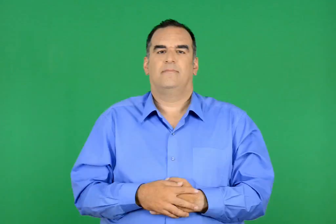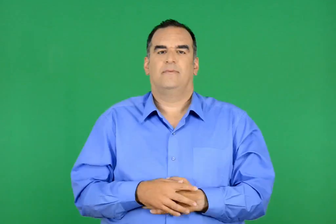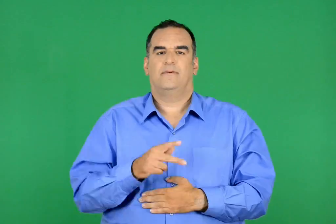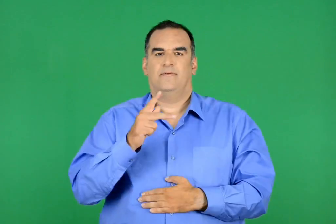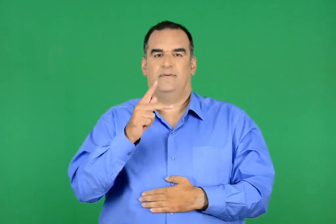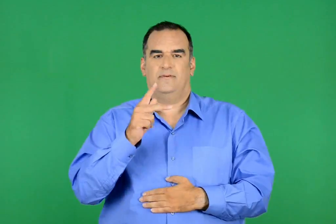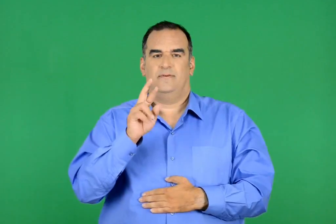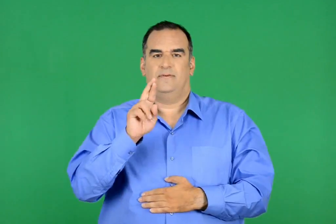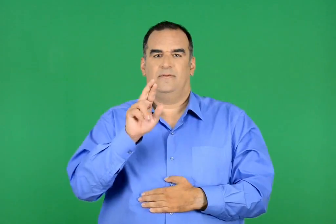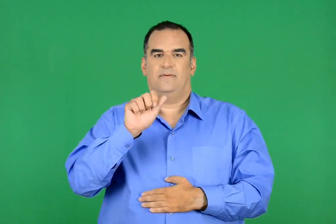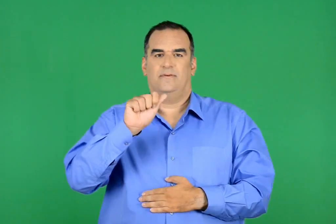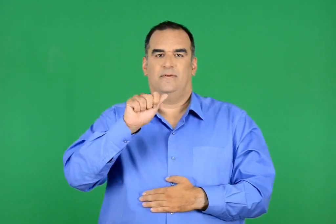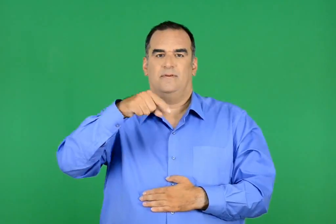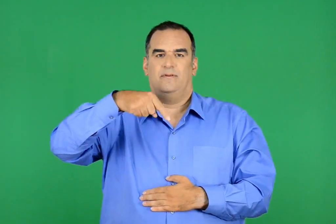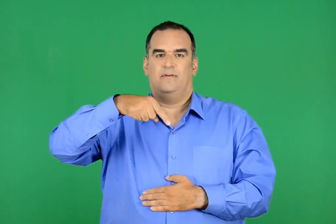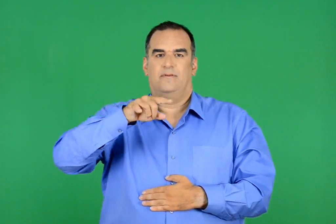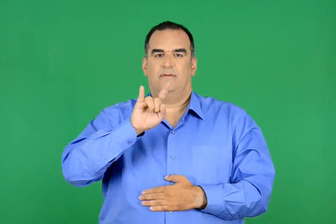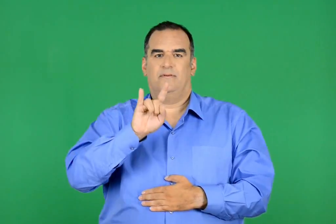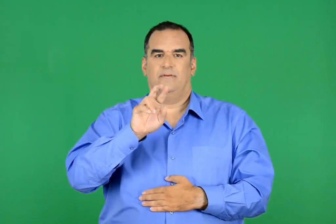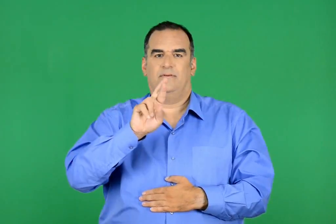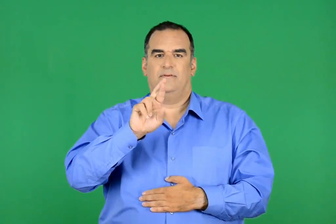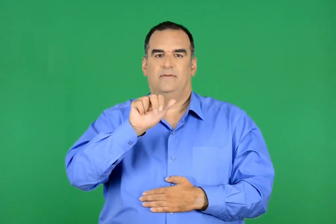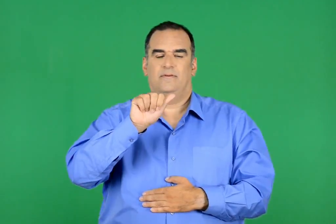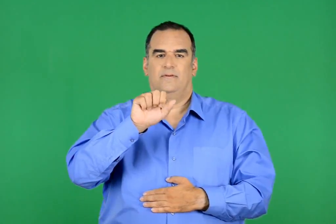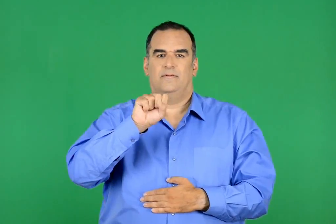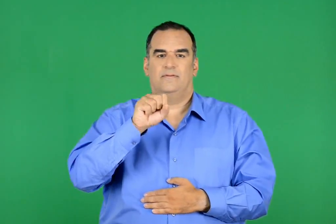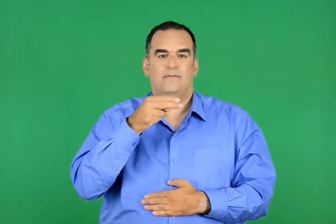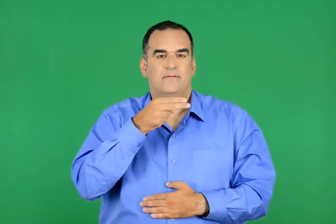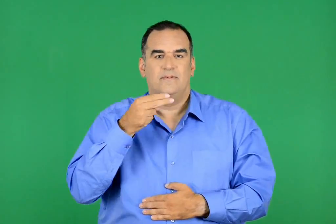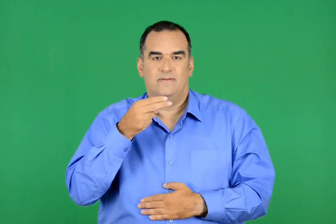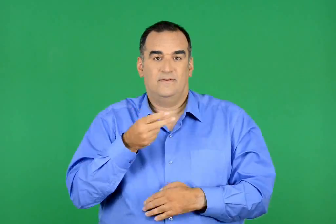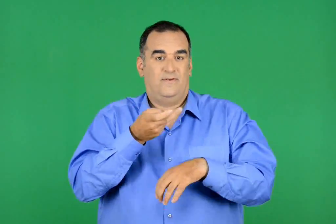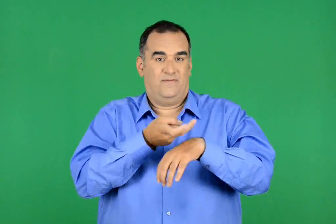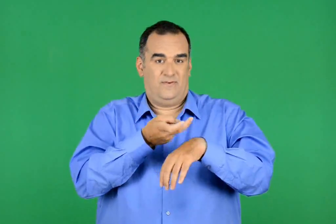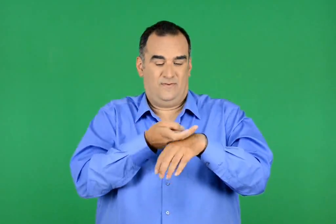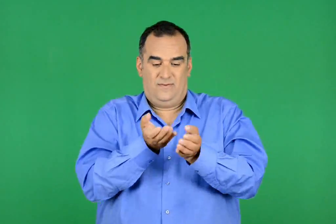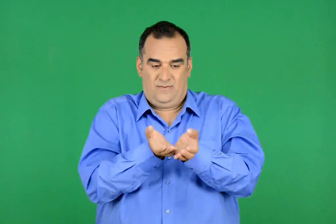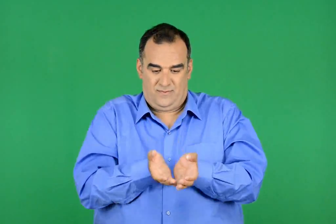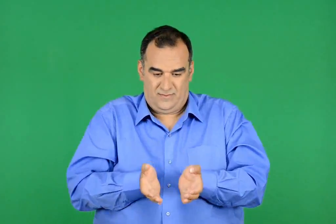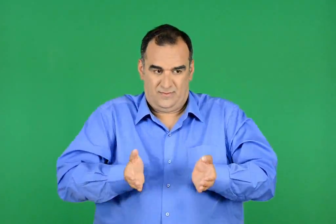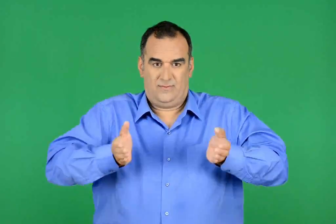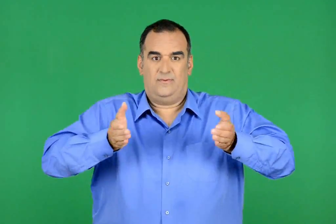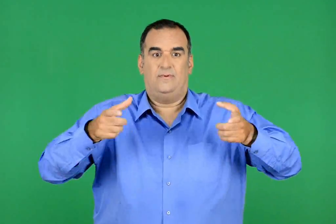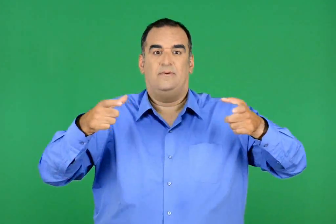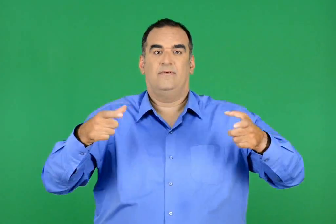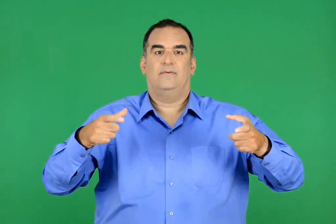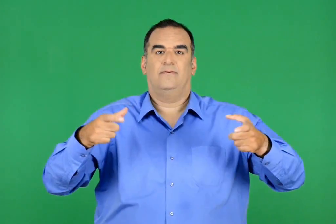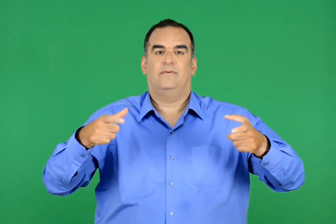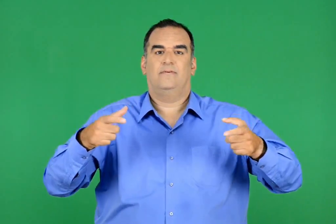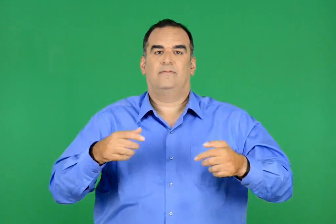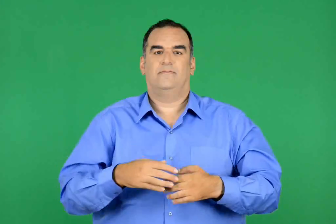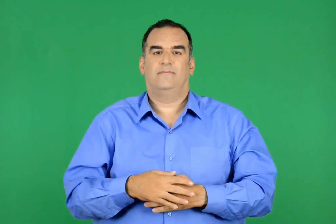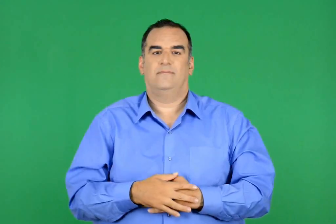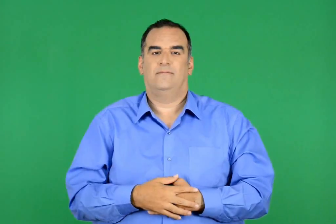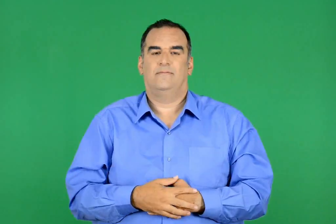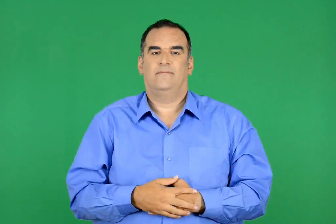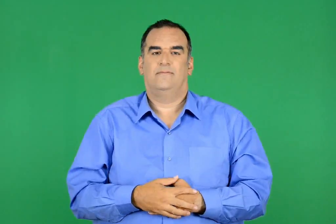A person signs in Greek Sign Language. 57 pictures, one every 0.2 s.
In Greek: κρατήρας άνοιγμα στο ανώτερο άκρο
